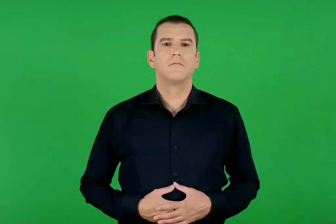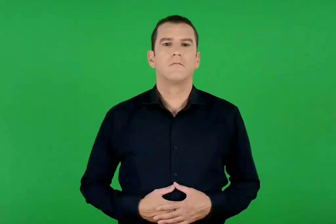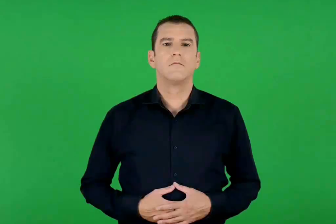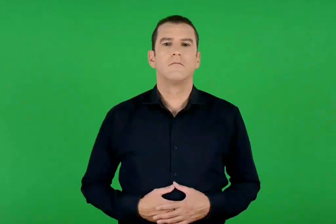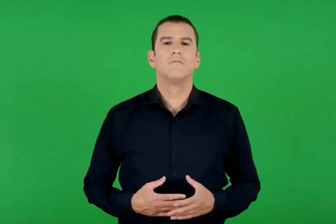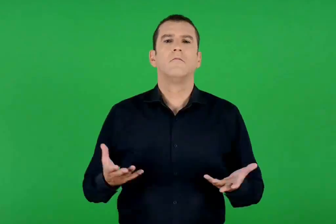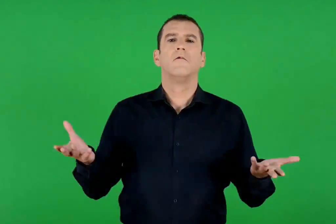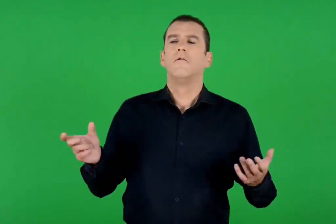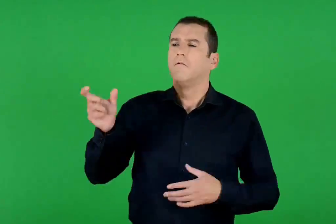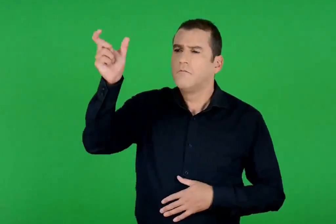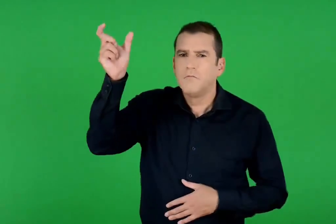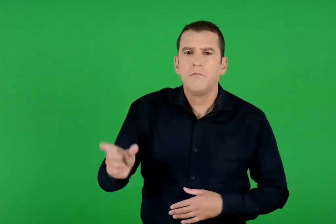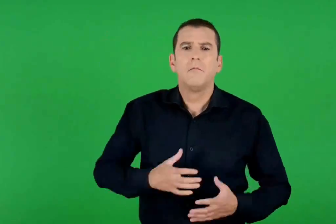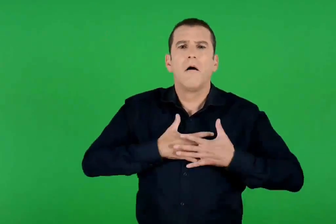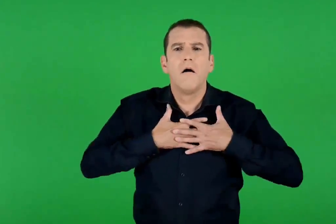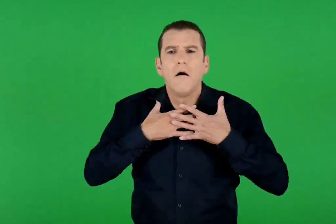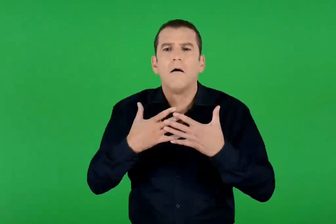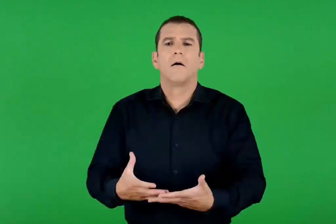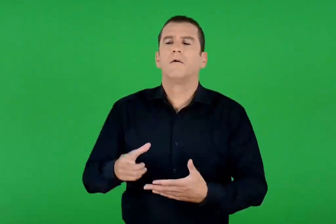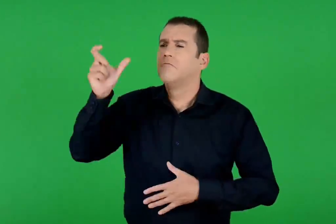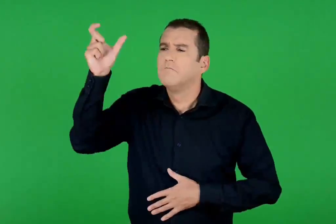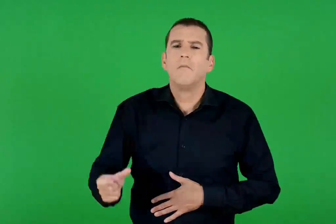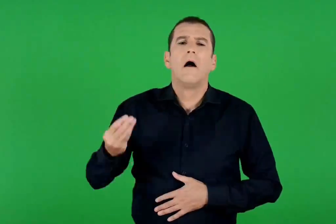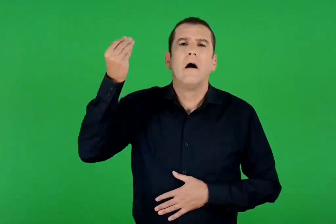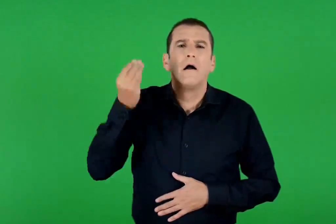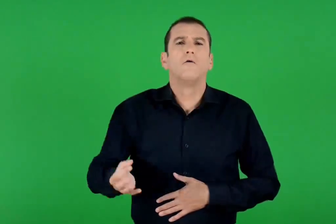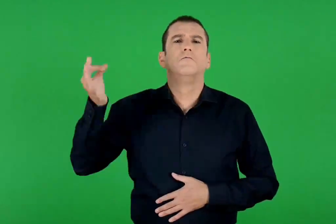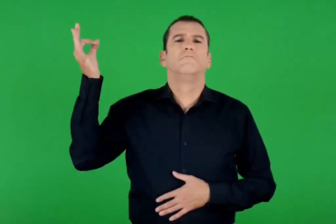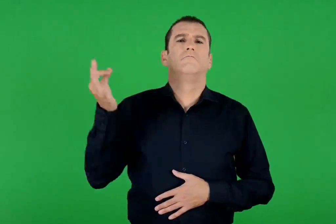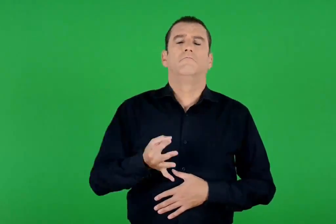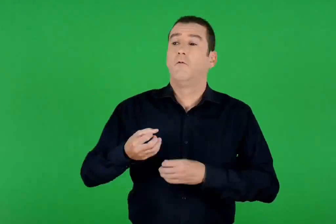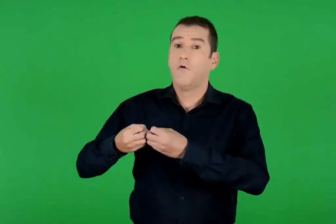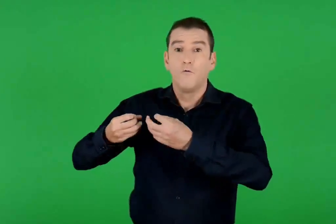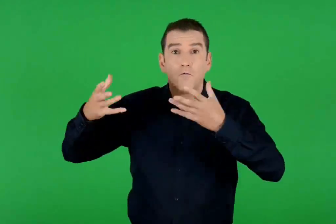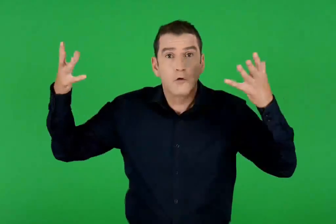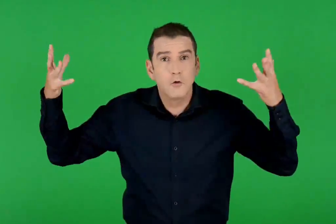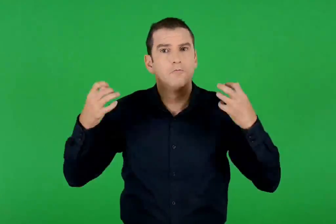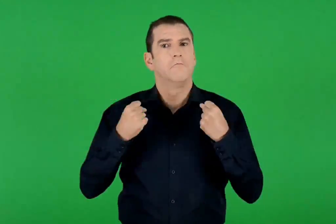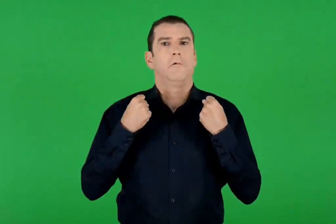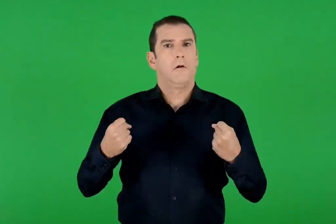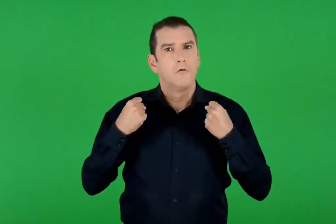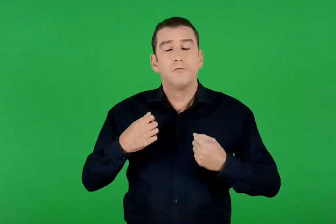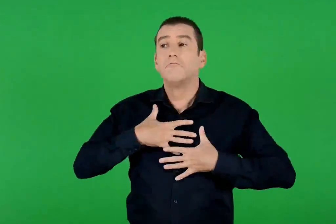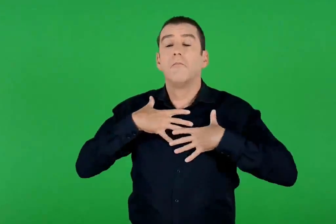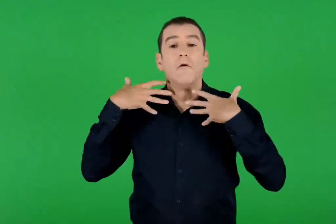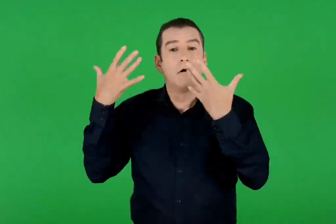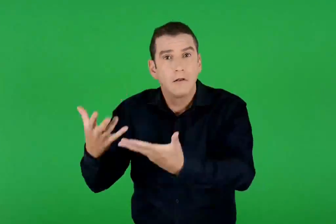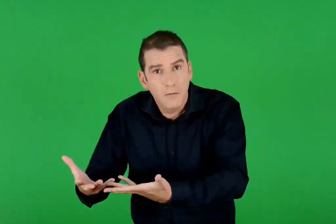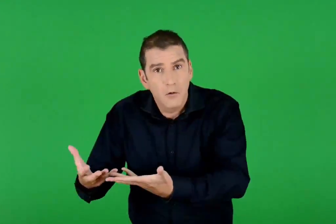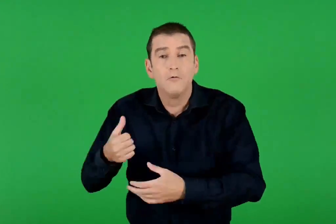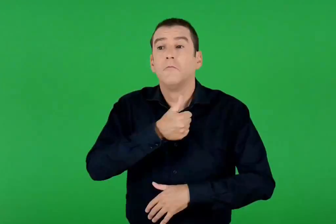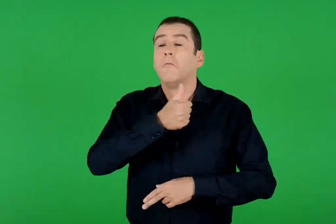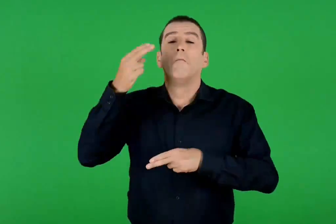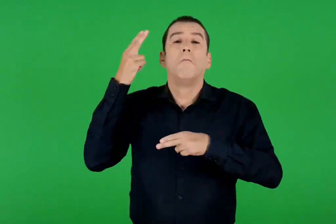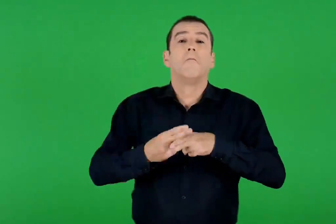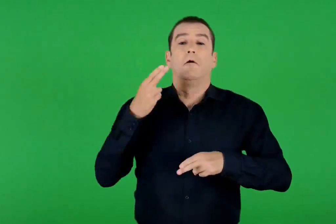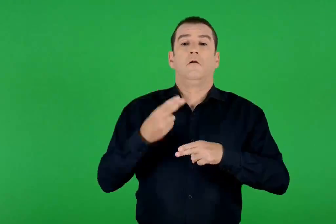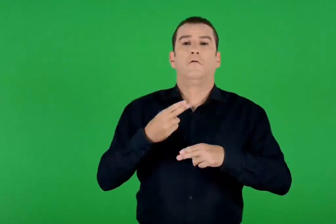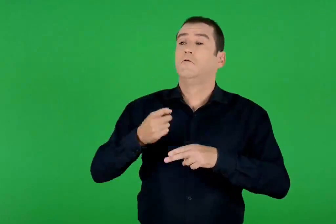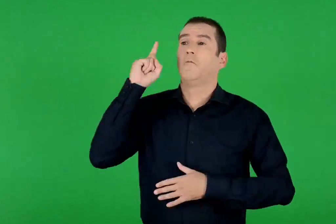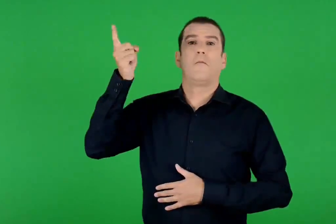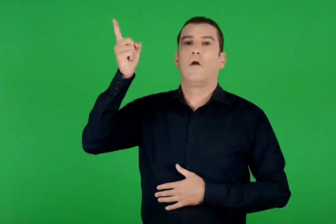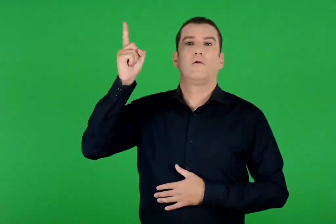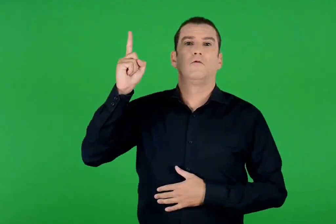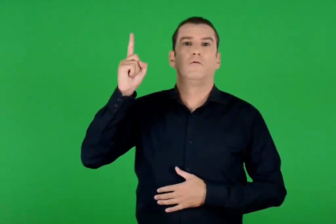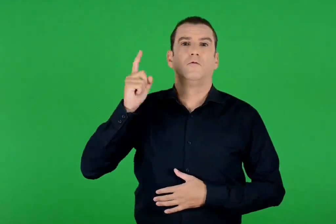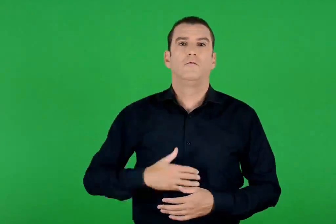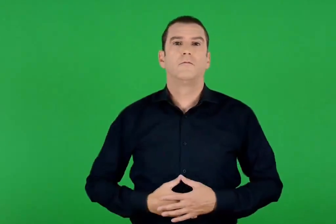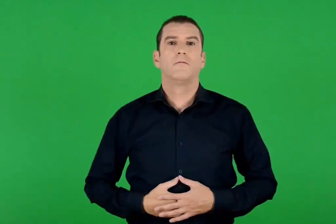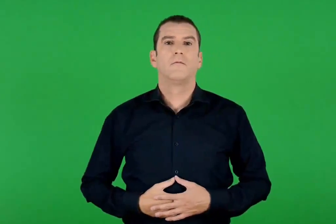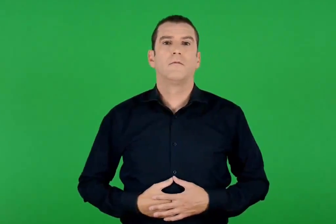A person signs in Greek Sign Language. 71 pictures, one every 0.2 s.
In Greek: πόσο γεμάτος αγάπη πόσο καλός , φωτεινός , γενναίος , λατρεμένος , μονάκριβος , μοναδικός
